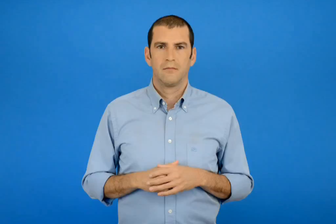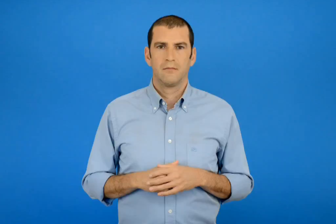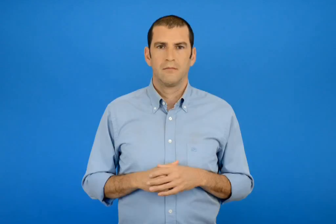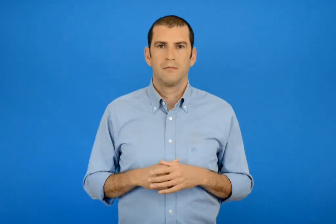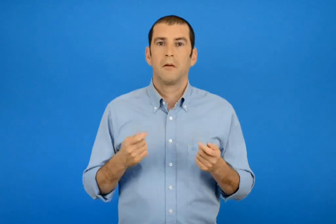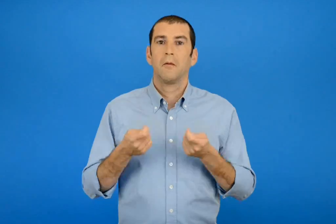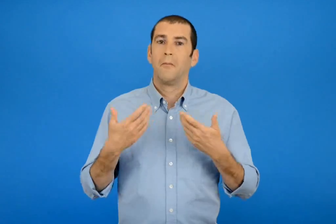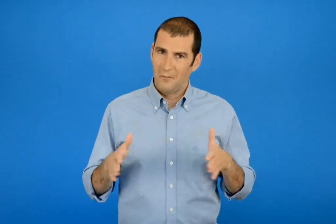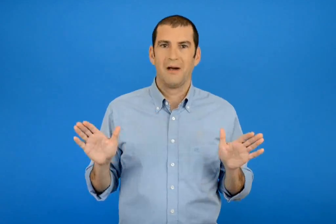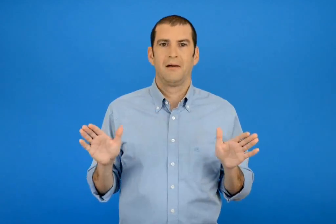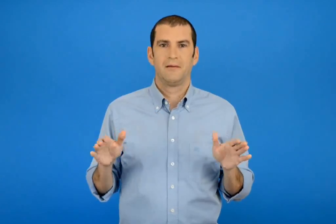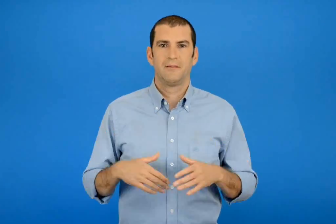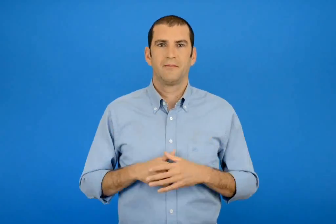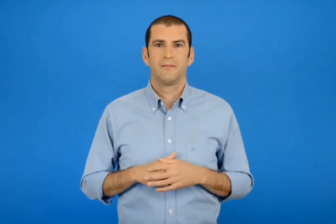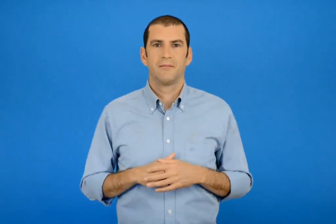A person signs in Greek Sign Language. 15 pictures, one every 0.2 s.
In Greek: έκανα
